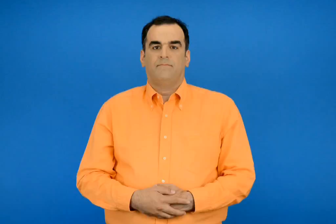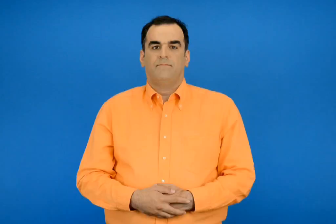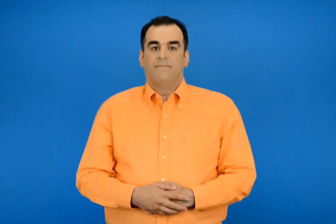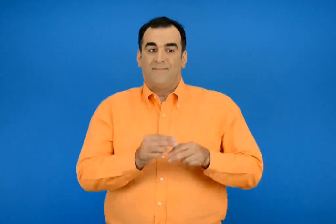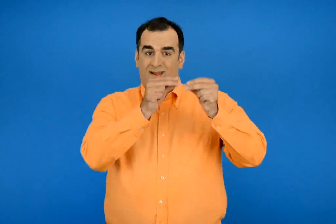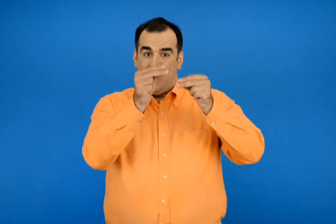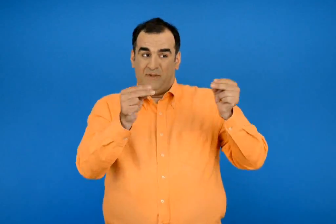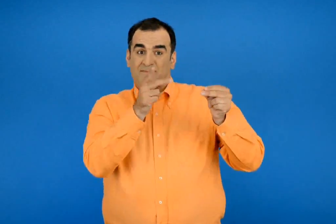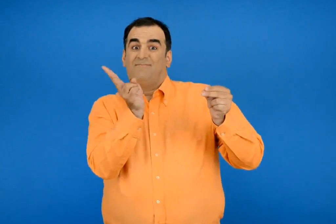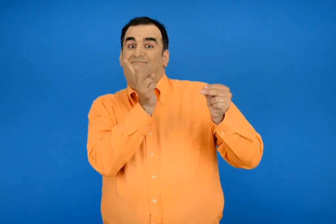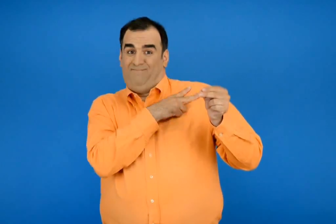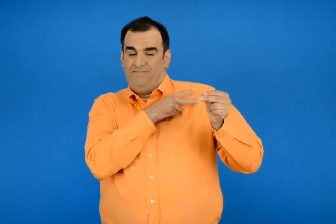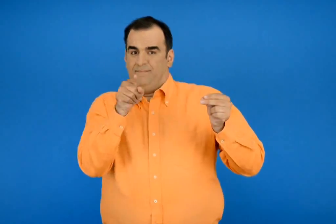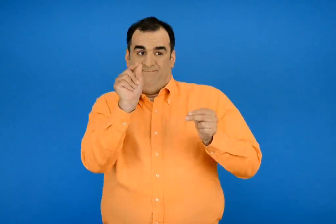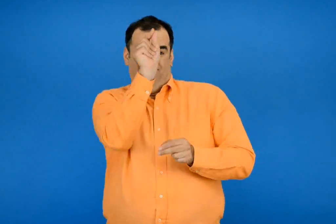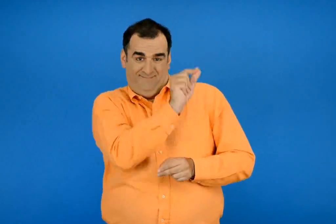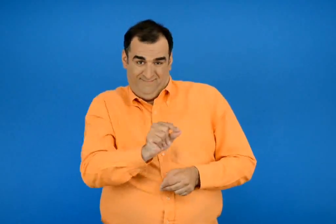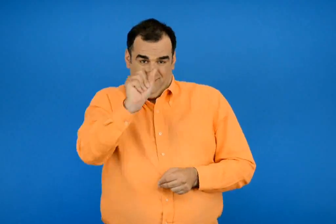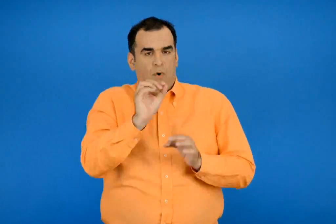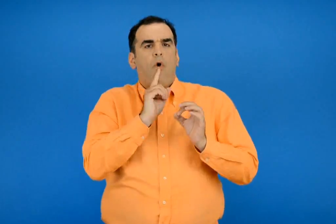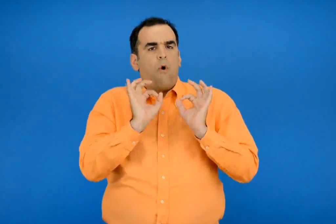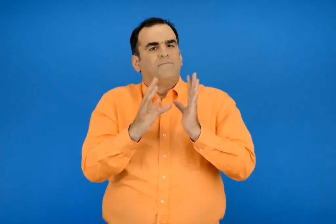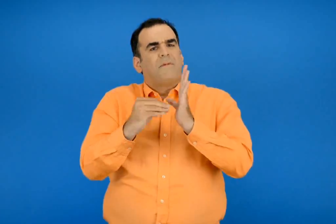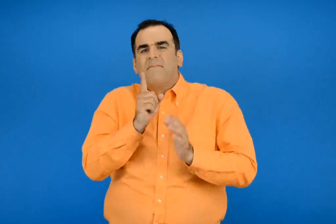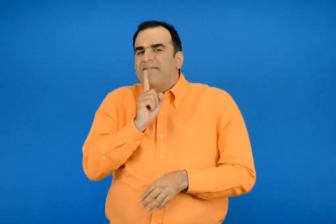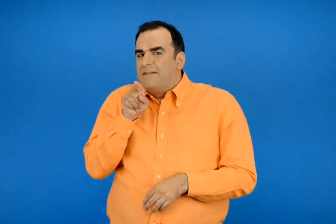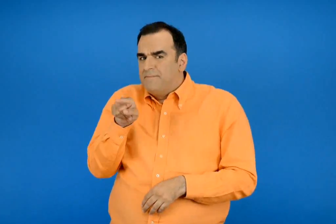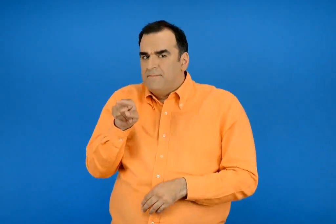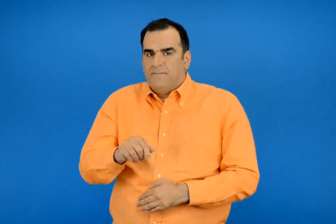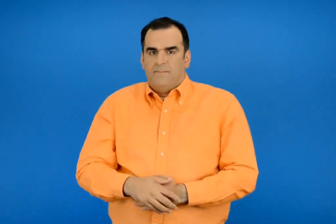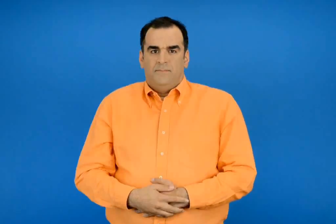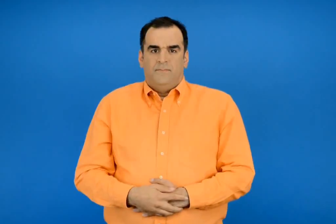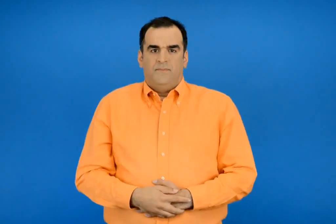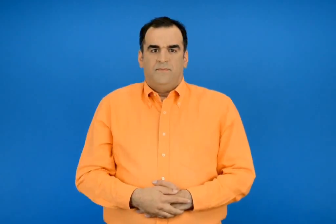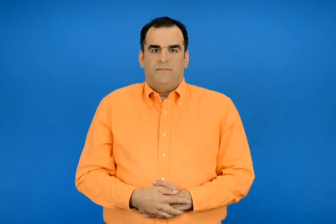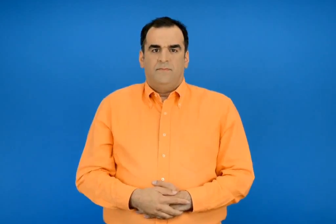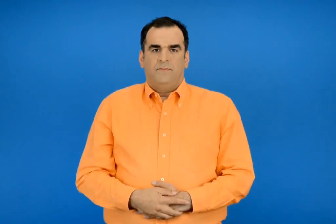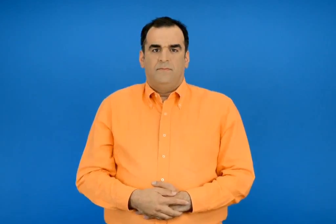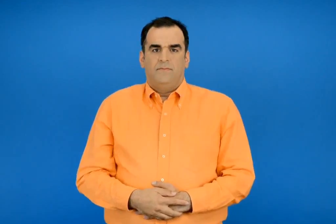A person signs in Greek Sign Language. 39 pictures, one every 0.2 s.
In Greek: κυκλώνω το σωστό αποτέλεσμα του γινομένου και εξηγώ όπως στο παράδειγμα
